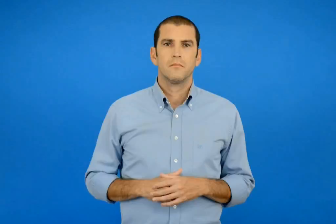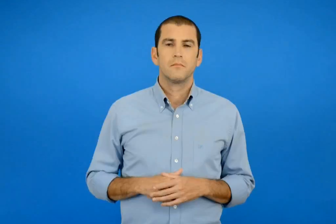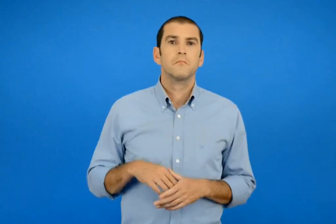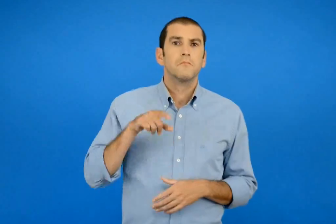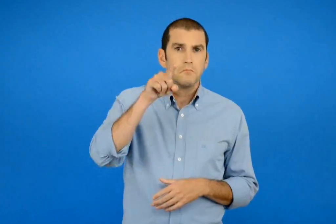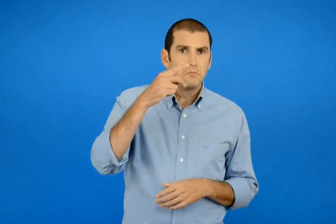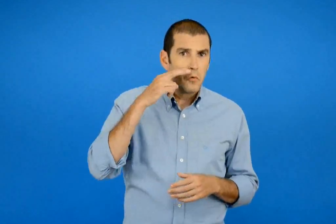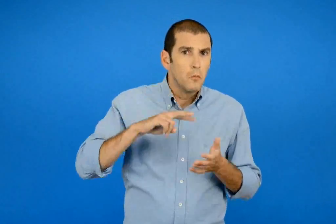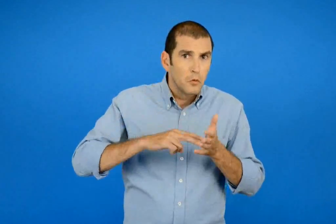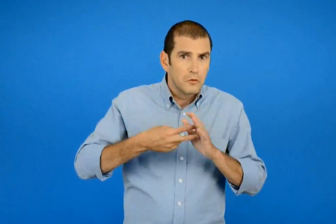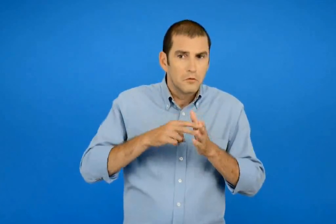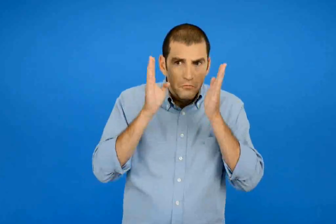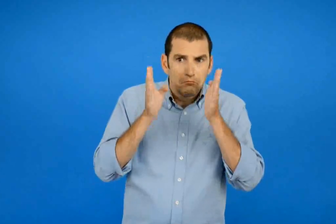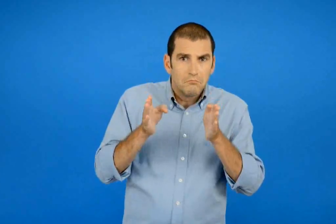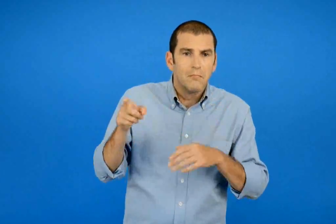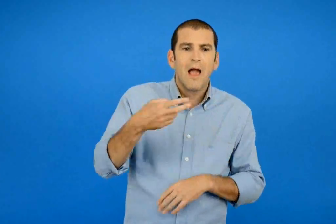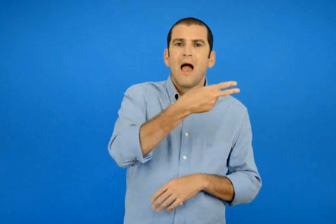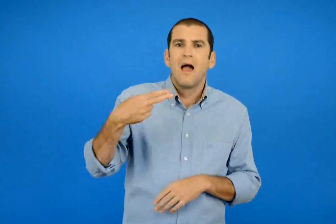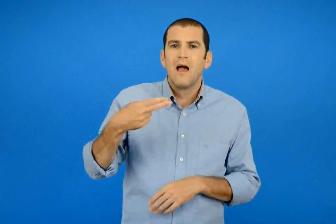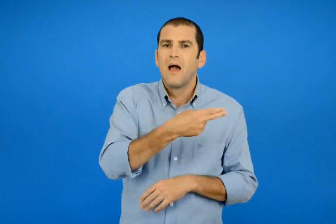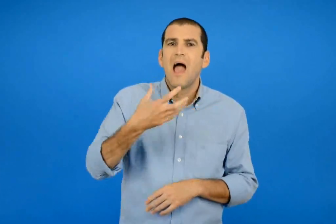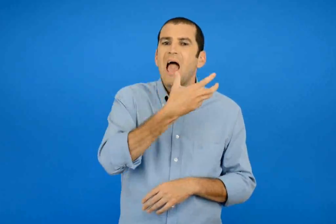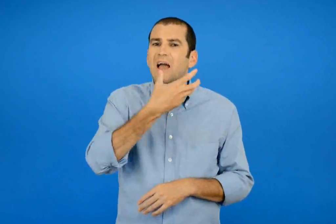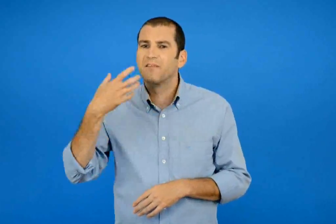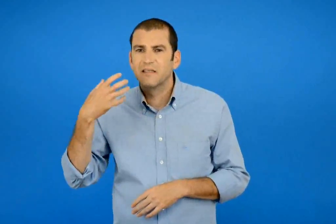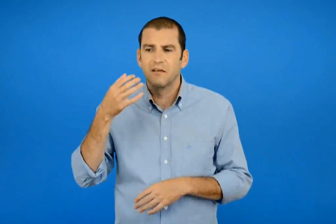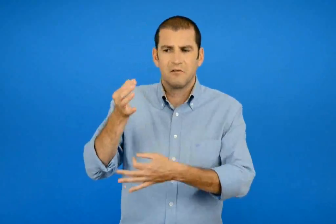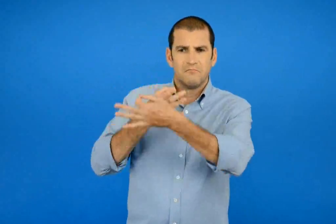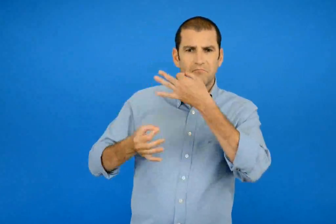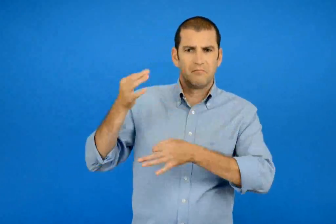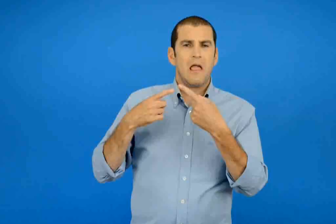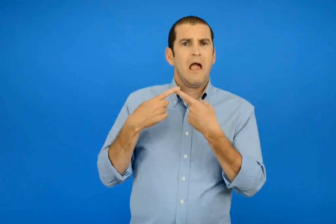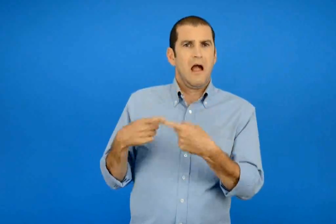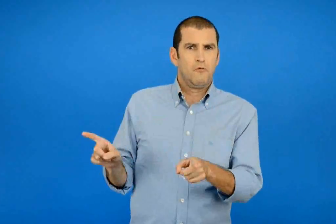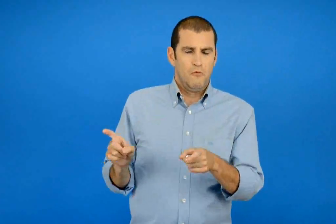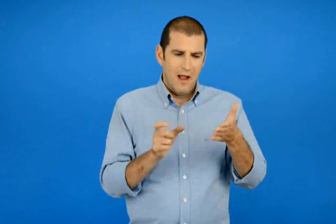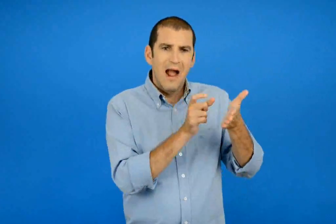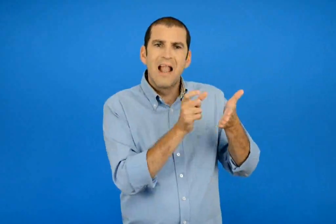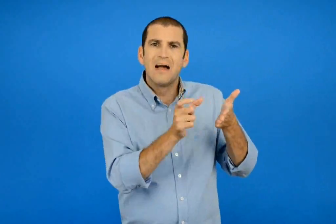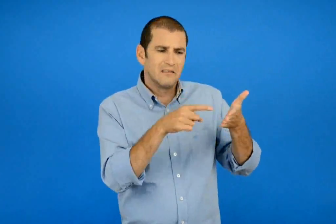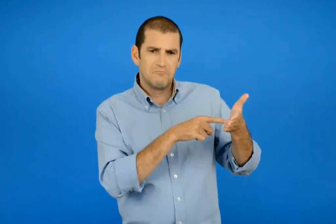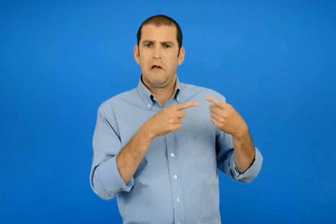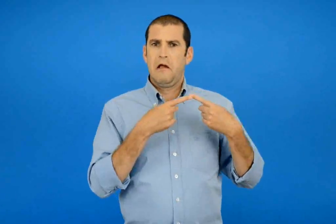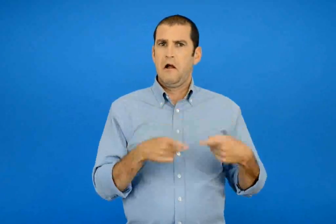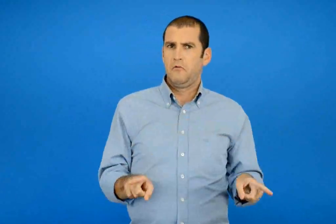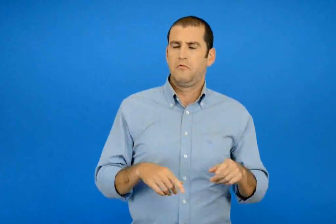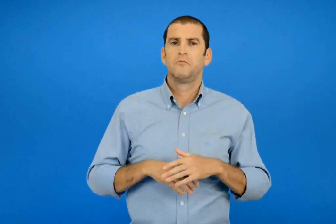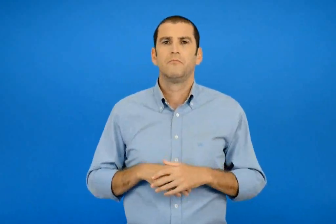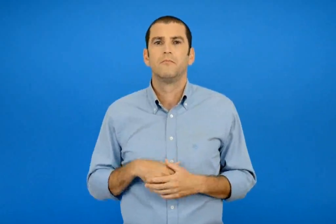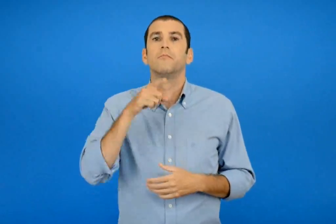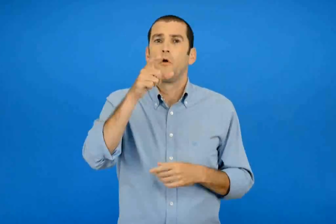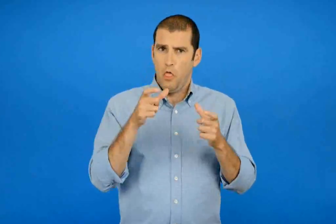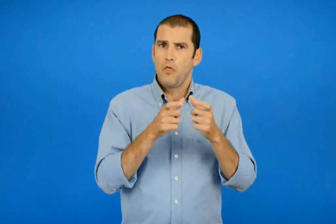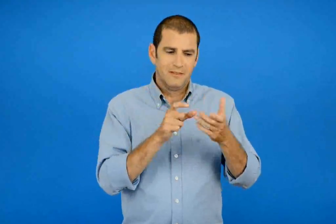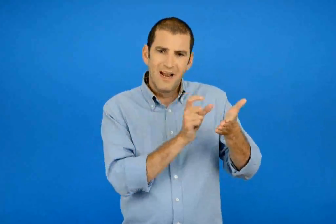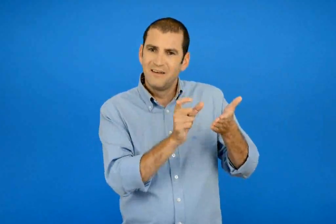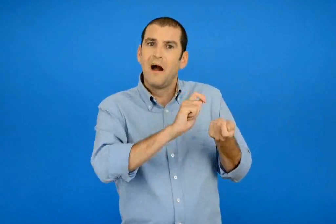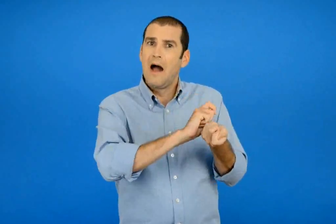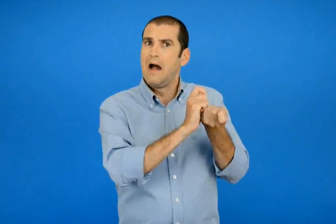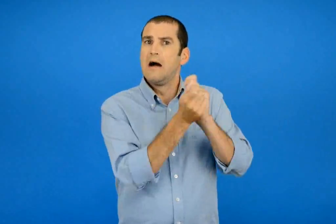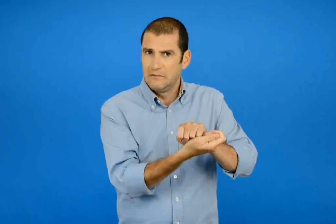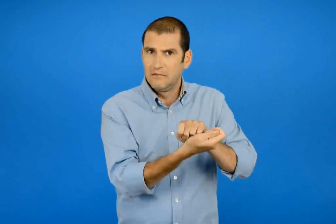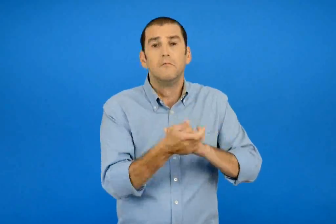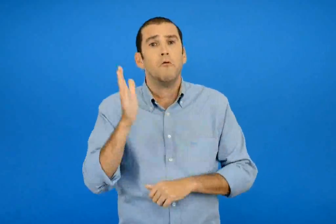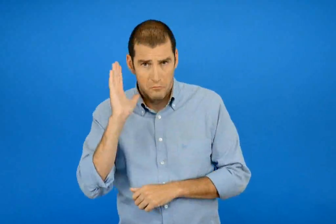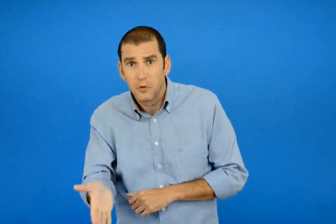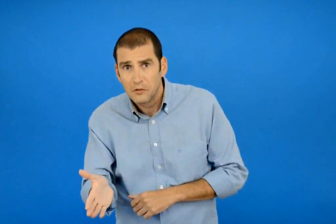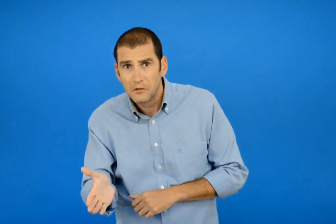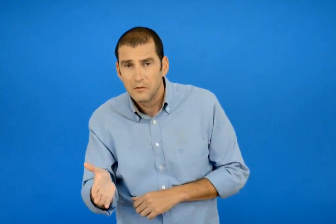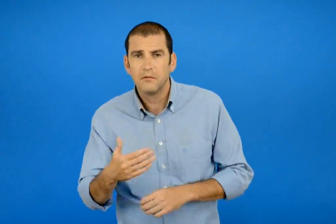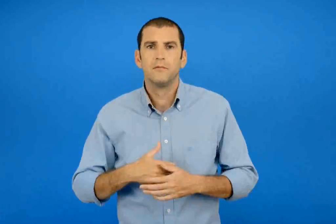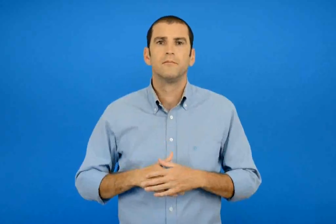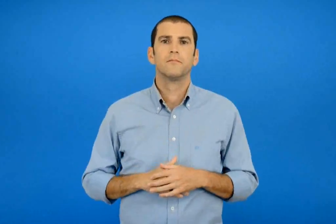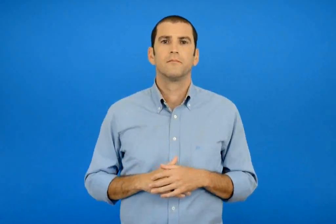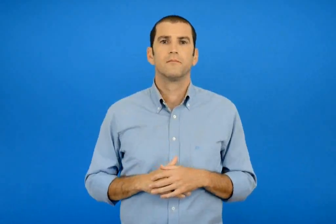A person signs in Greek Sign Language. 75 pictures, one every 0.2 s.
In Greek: πρόσεξες ότι αυτές οι εκφράσεις μας λένε κάτι διαφορετικό από αυτό που σημαίνουν οι λέξεις τους ; δοκίμασε να τις αλλάξεις μπορείς ;
